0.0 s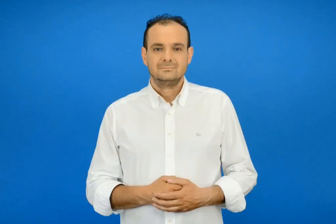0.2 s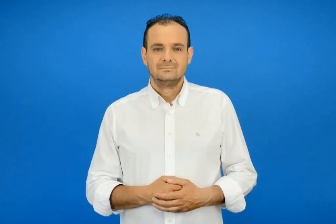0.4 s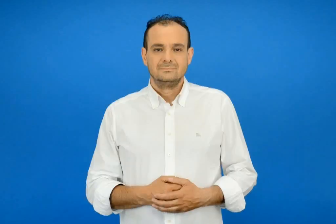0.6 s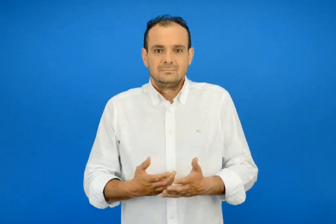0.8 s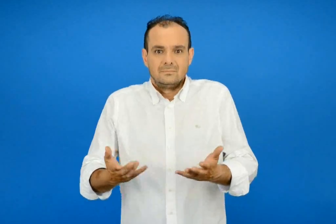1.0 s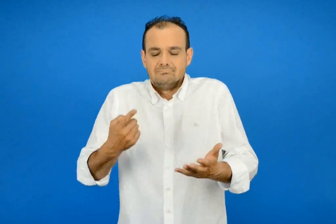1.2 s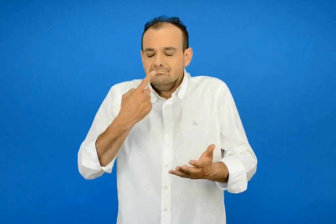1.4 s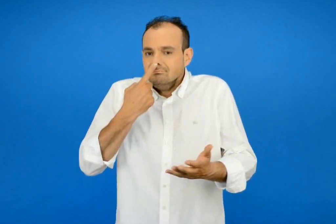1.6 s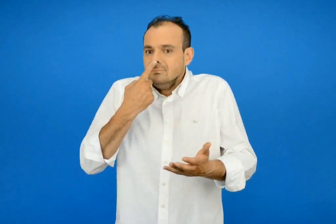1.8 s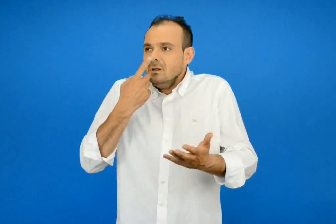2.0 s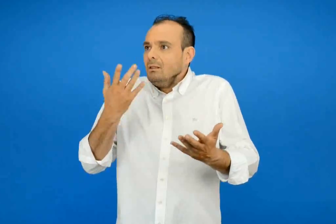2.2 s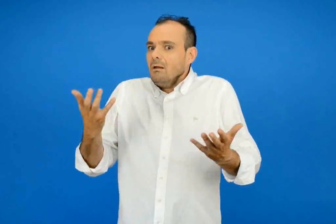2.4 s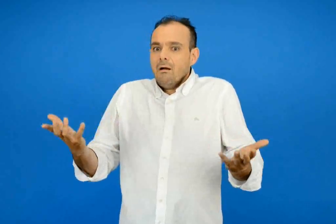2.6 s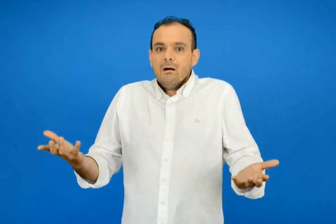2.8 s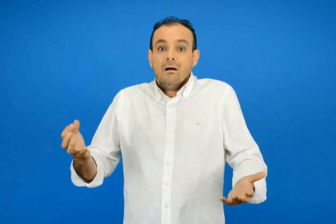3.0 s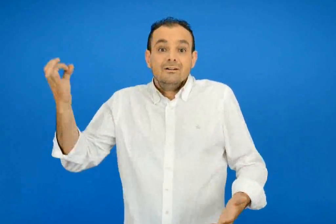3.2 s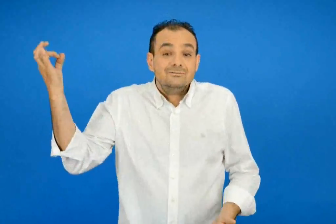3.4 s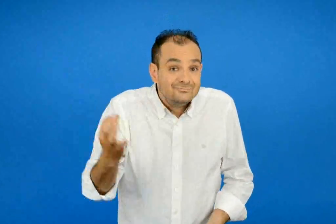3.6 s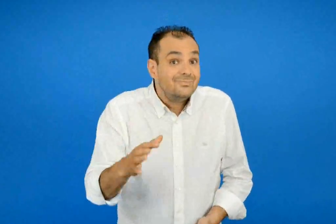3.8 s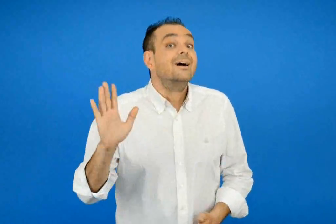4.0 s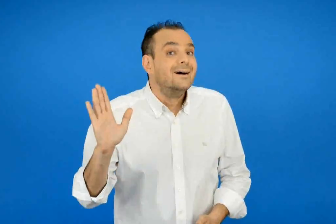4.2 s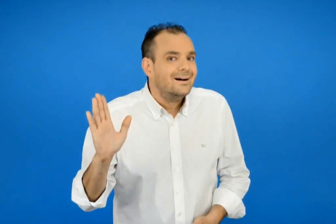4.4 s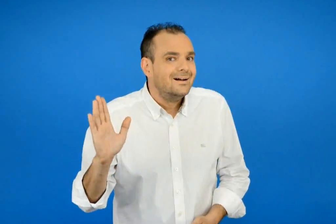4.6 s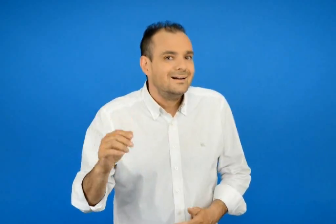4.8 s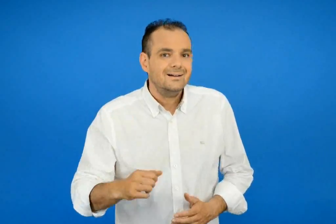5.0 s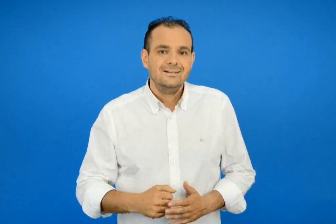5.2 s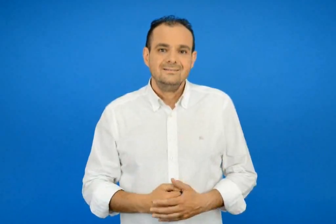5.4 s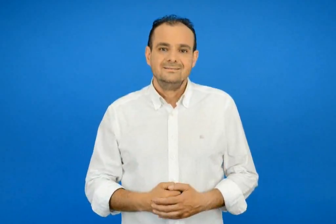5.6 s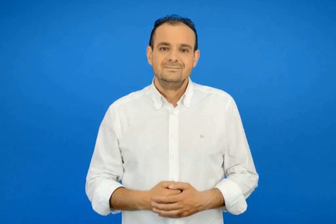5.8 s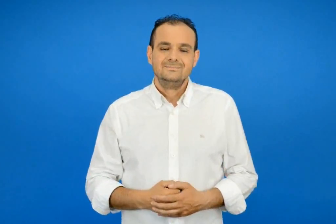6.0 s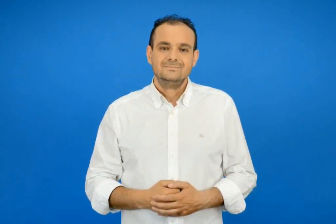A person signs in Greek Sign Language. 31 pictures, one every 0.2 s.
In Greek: τι μυρωδιά δεν είναι υπέροχο ;
